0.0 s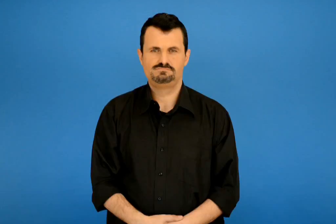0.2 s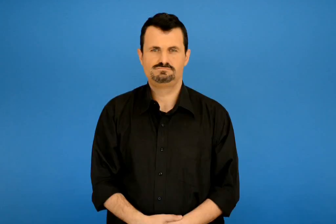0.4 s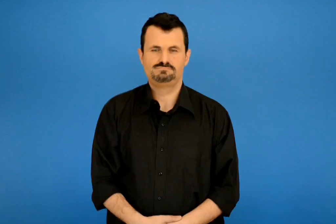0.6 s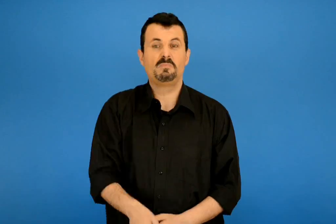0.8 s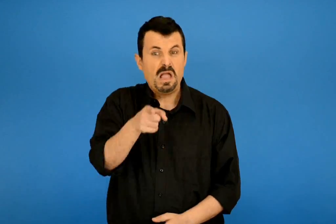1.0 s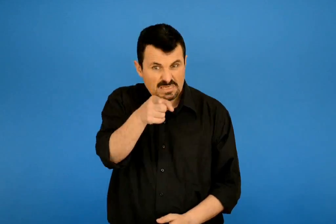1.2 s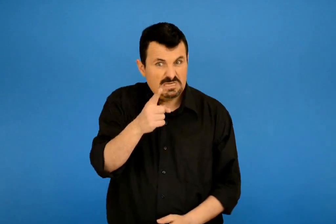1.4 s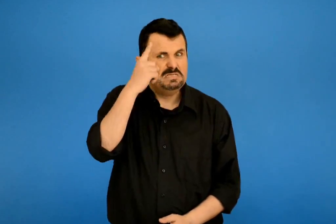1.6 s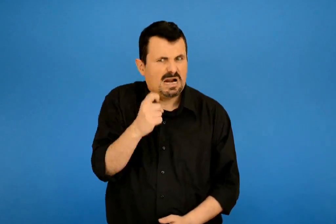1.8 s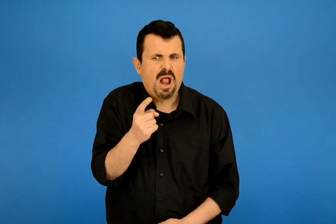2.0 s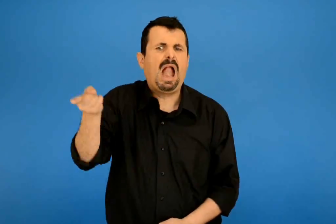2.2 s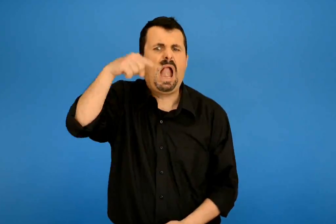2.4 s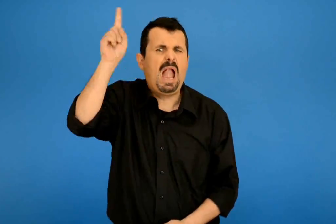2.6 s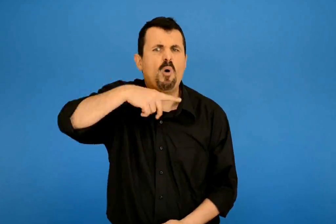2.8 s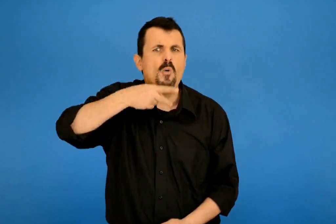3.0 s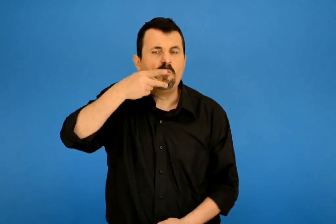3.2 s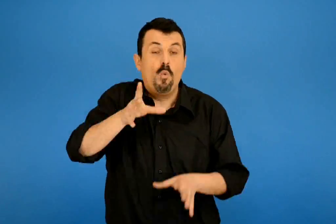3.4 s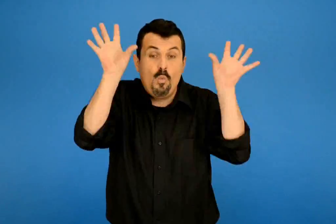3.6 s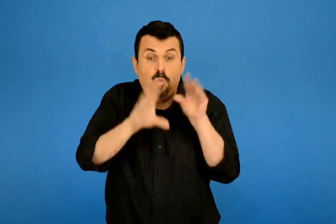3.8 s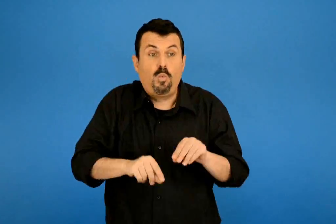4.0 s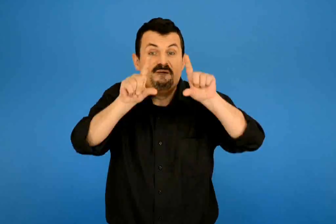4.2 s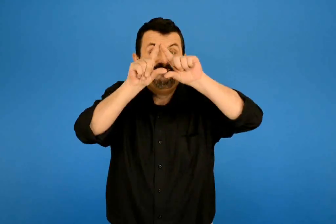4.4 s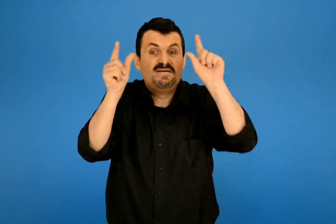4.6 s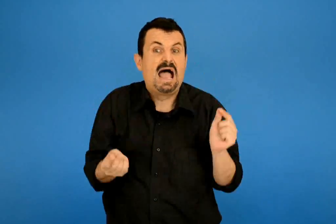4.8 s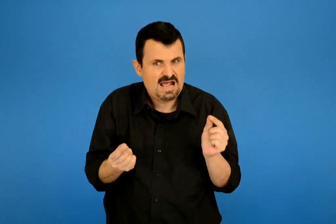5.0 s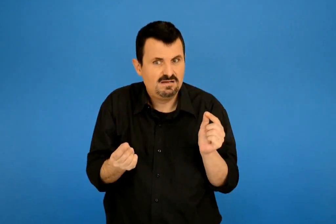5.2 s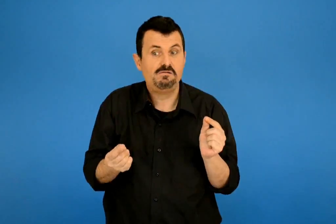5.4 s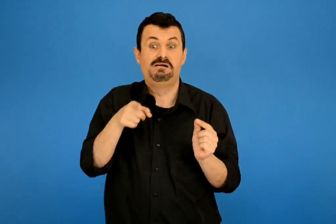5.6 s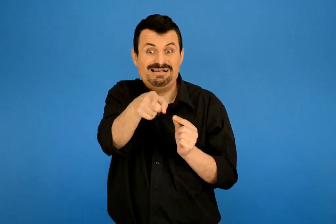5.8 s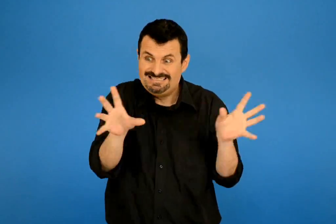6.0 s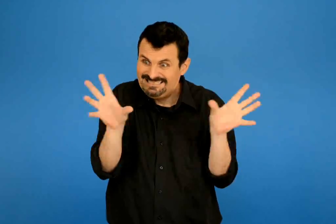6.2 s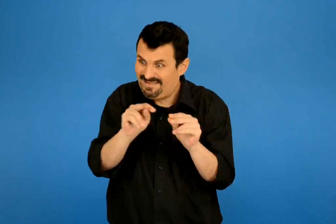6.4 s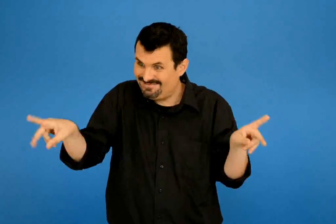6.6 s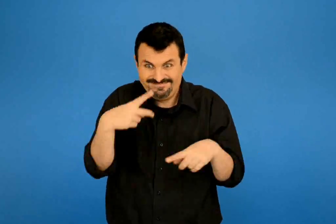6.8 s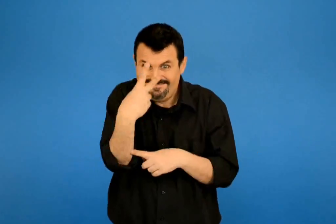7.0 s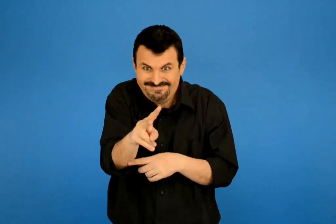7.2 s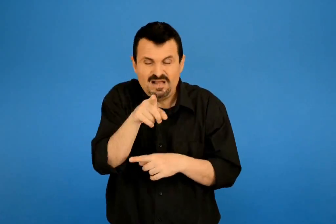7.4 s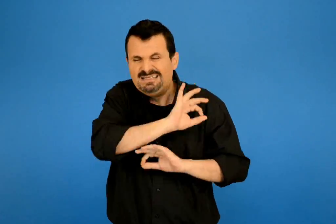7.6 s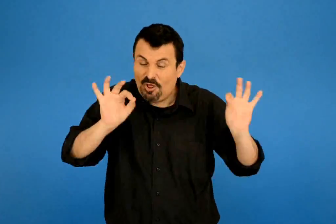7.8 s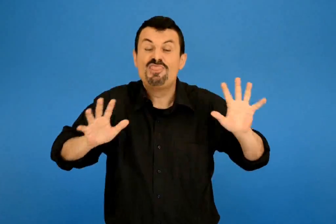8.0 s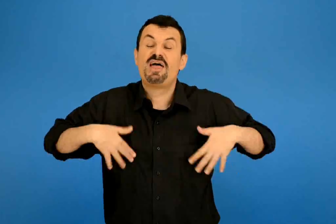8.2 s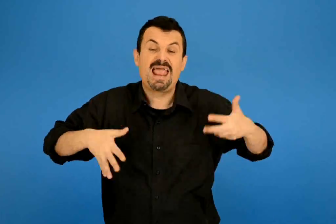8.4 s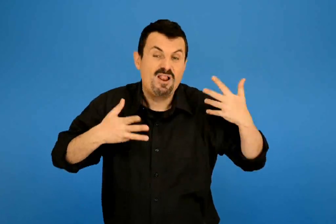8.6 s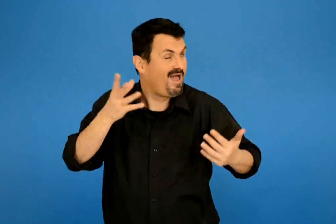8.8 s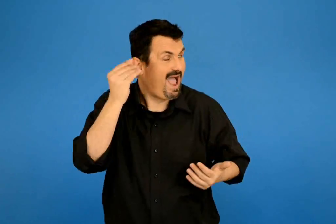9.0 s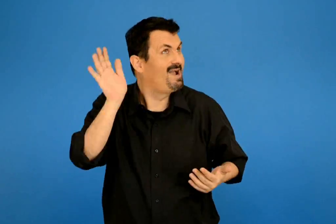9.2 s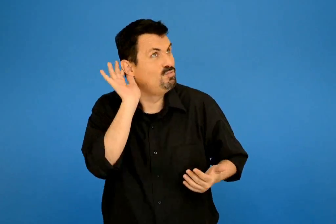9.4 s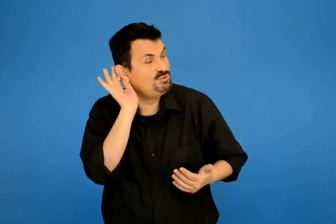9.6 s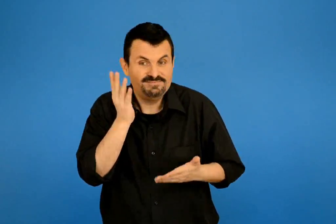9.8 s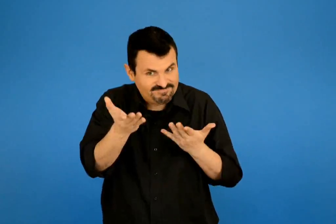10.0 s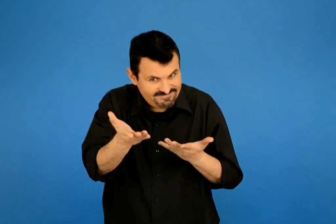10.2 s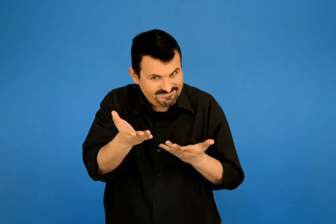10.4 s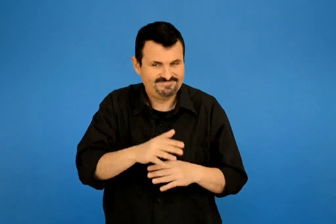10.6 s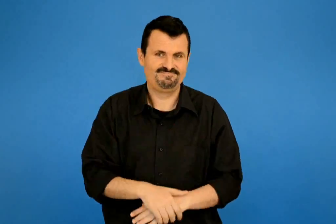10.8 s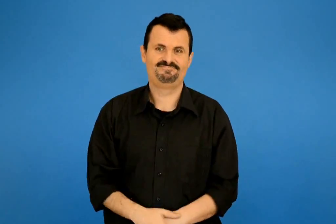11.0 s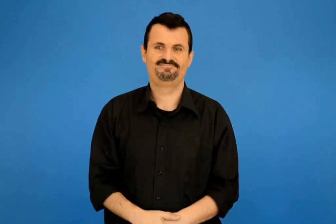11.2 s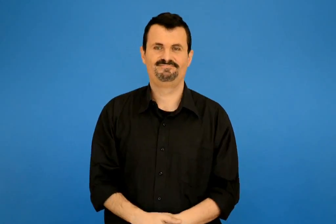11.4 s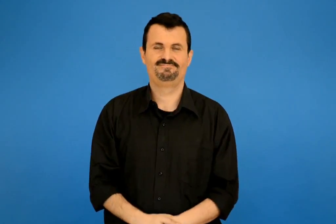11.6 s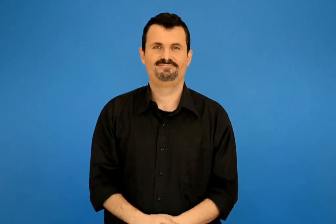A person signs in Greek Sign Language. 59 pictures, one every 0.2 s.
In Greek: ξέρεις κάποιο άλλο ποίημα για το φεγγάρι ; οι συμμαθητές σου θα χαρούν να το ακούσουν
